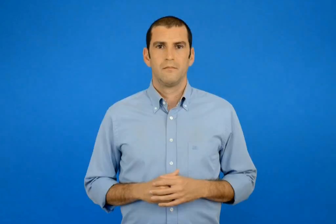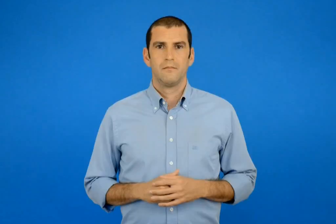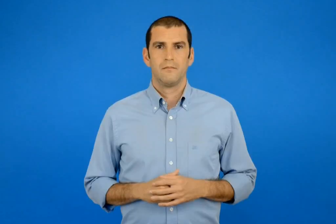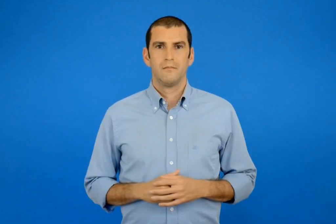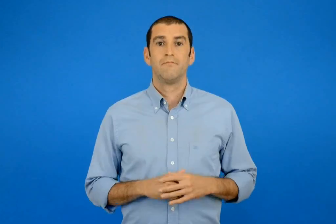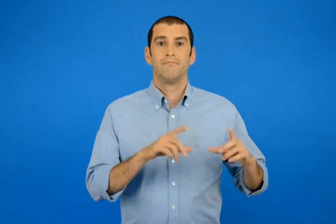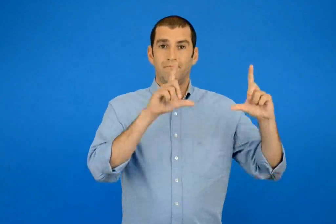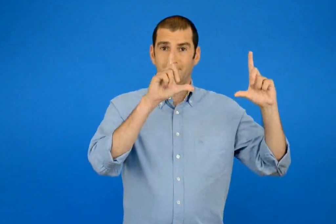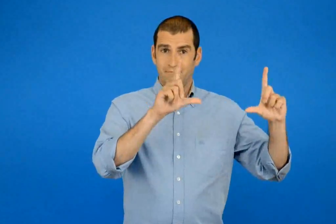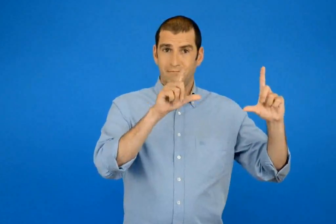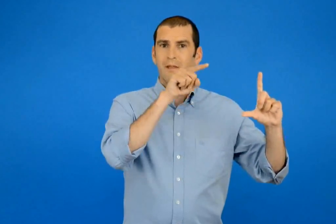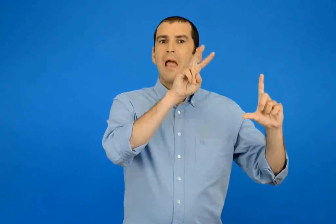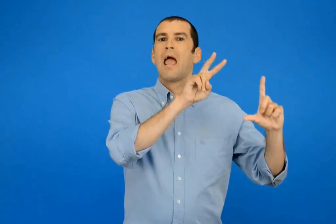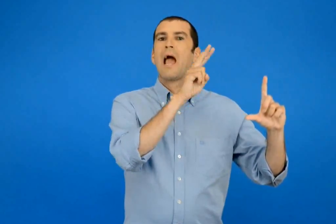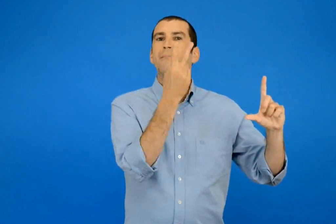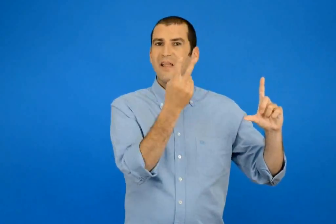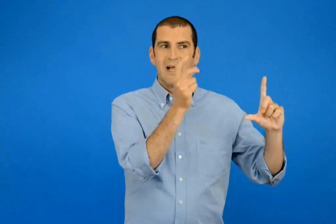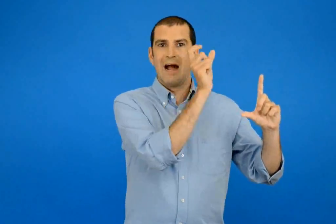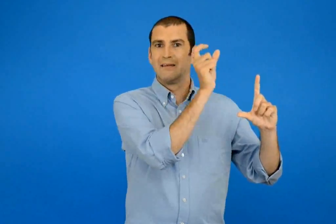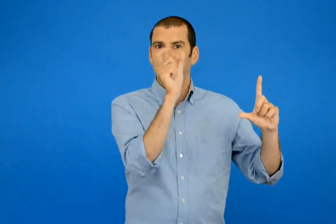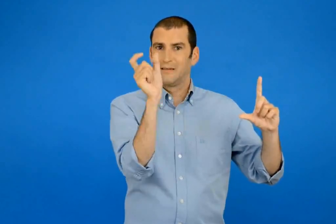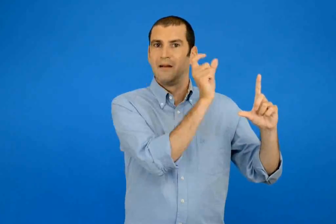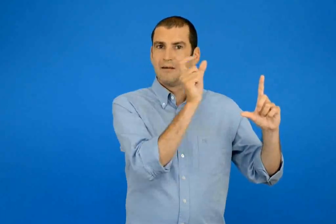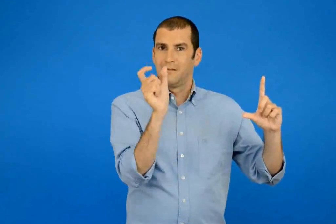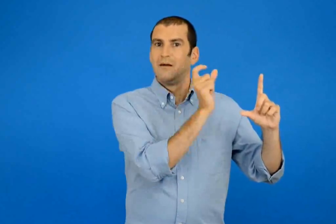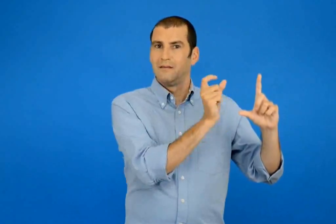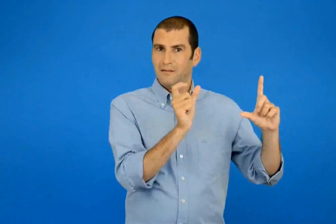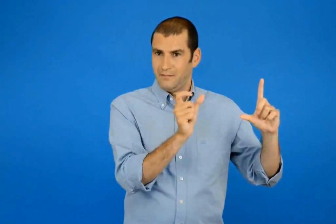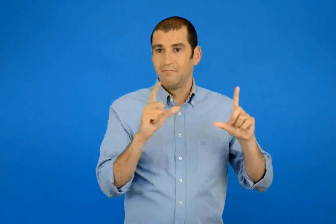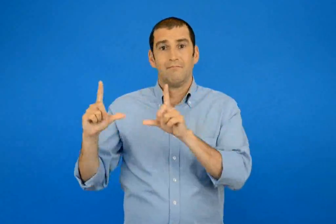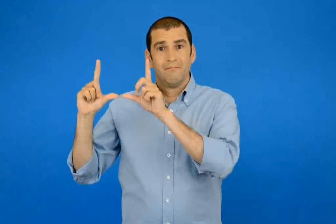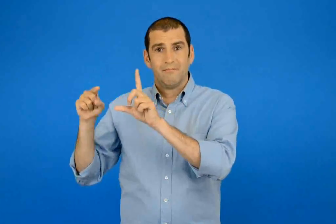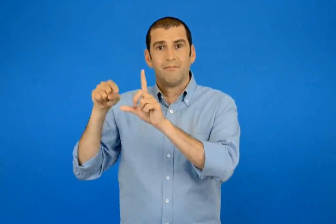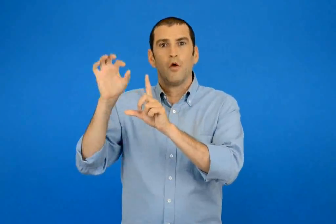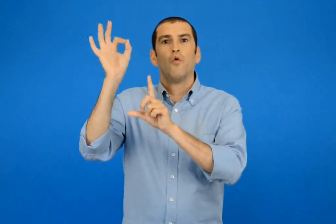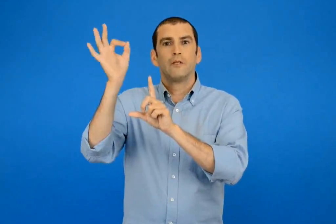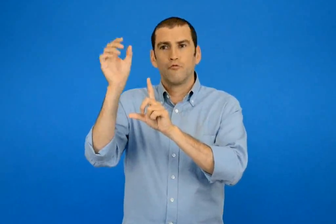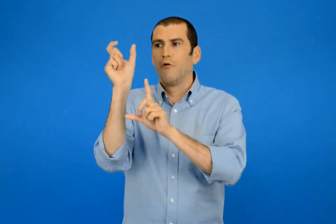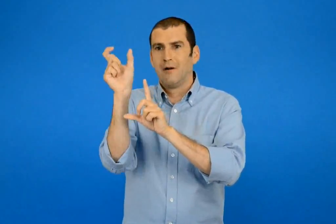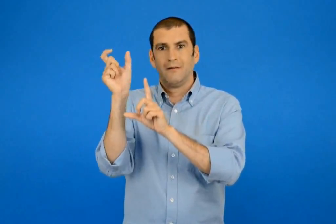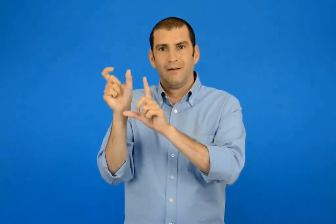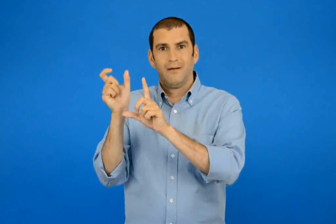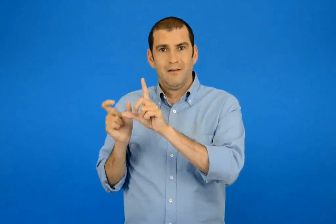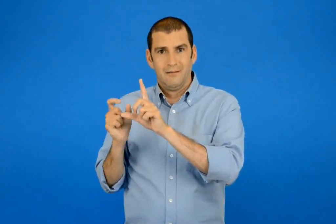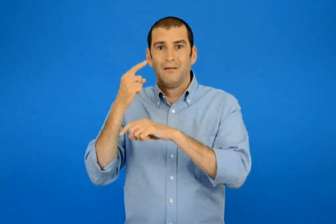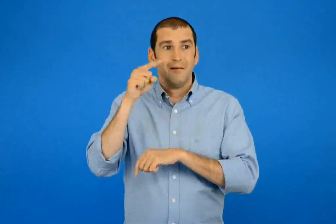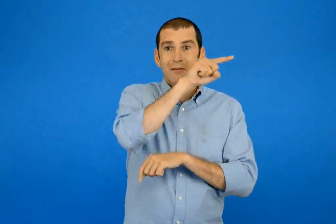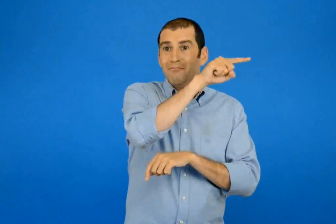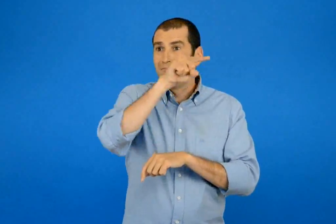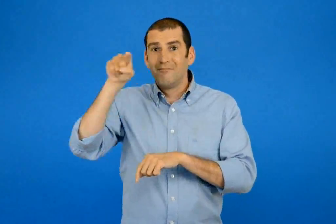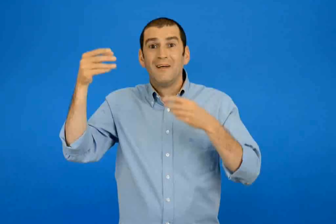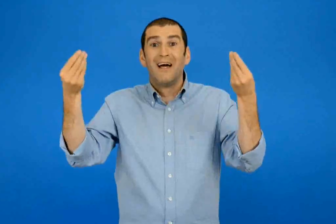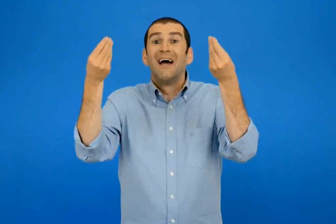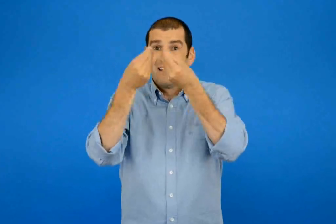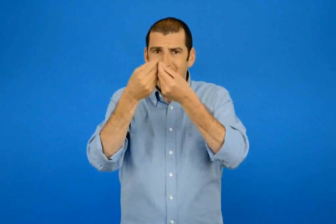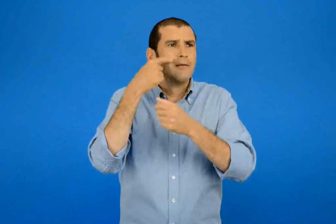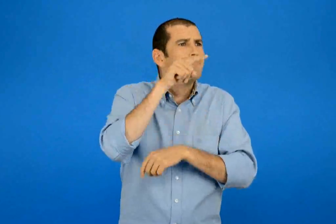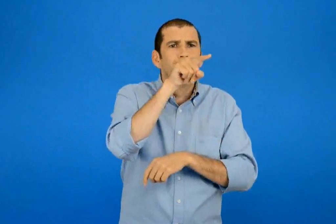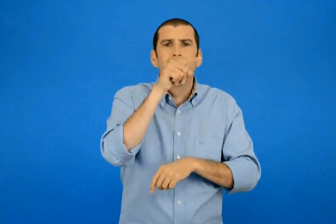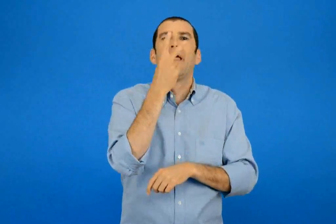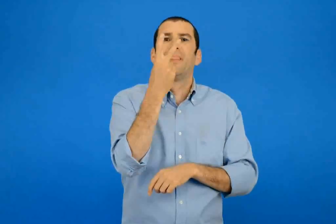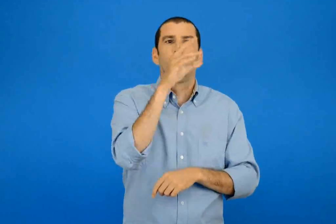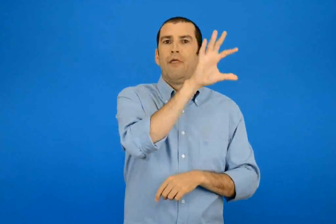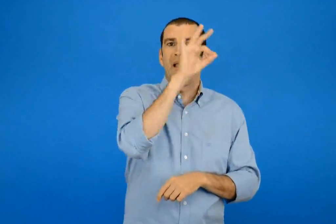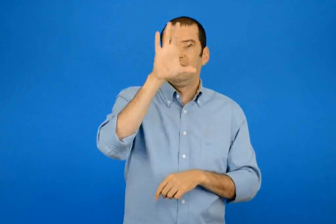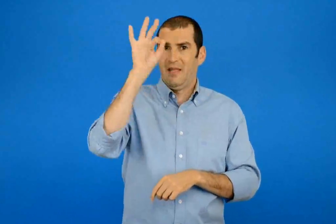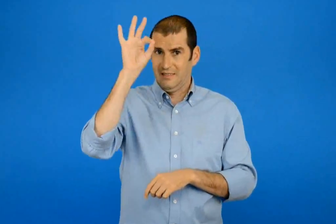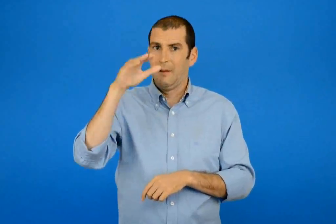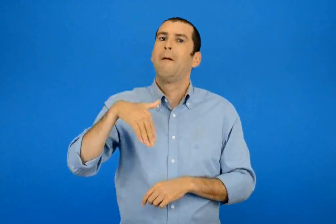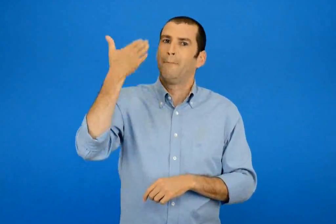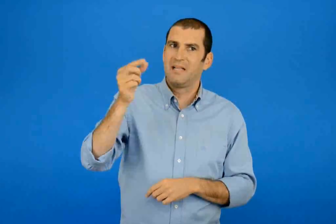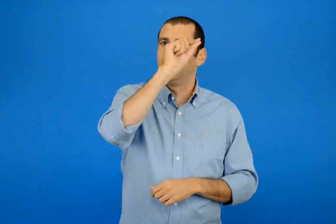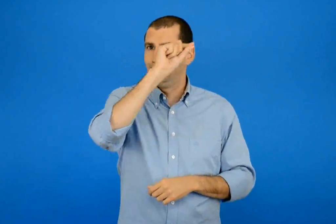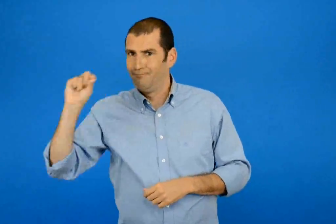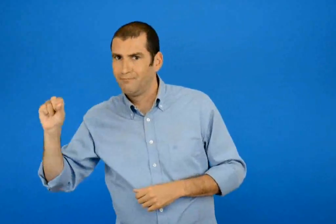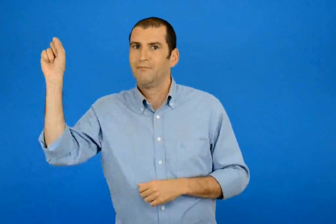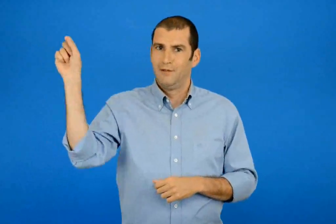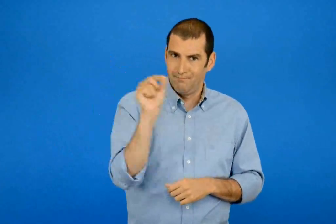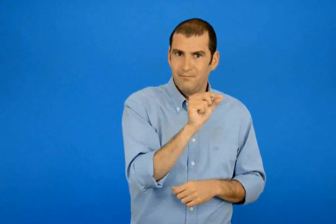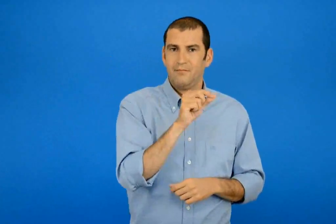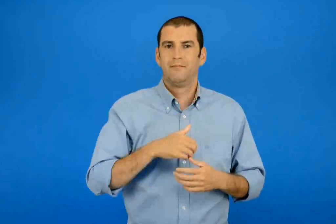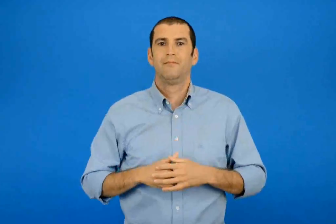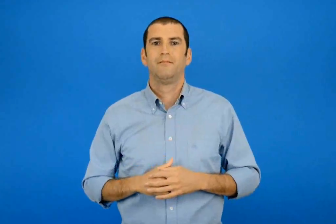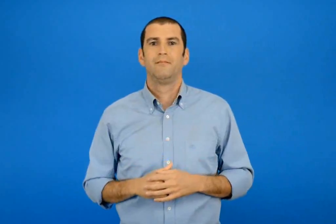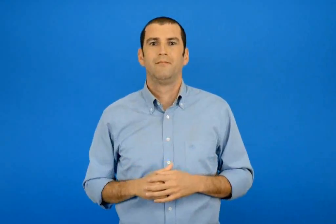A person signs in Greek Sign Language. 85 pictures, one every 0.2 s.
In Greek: διάλεξε για κάθε ουσιαστικό δύο επίθετα που του ταιριάζουν ένωσε τα επίθετα αυτά με την εικόνα
